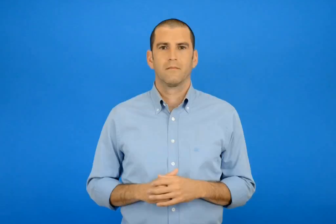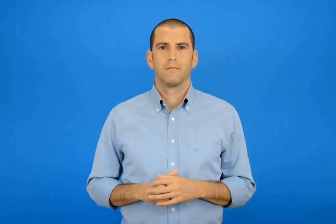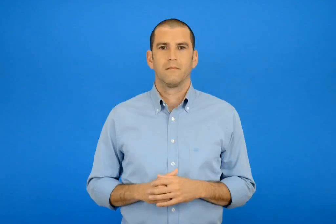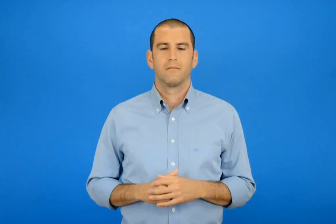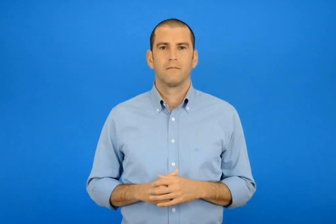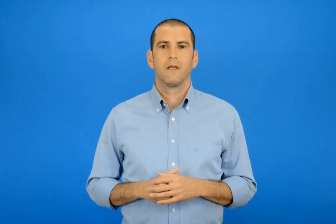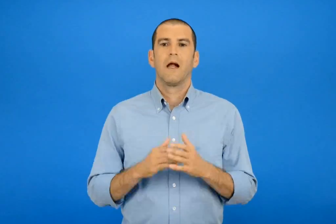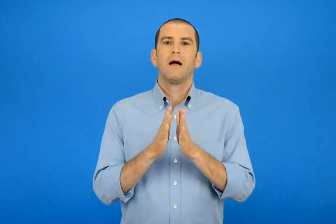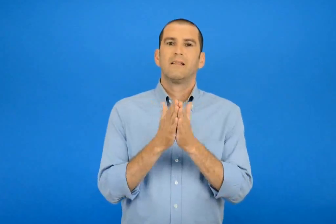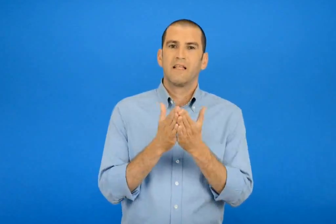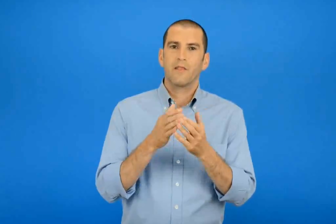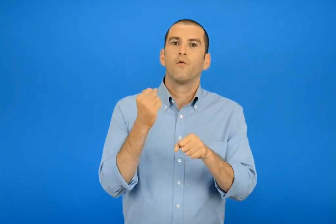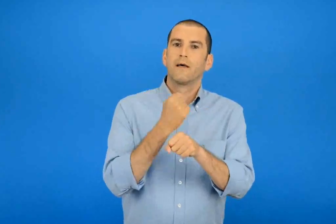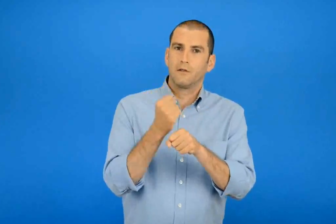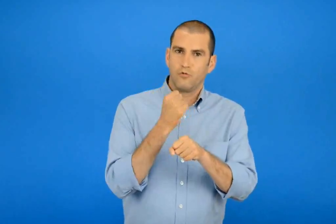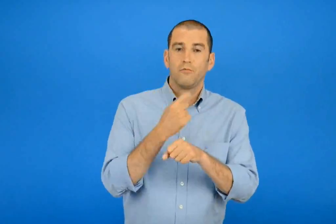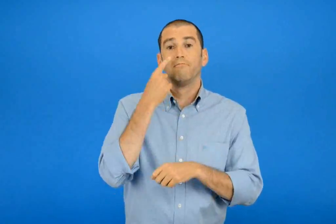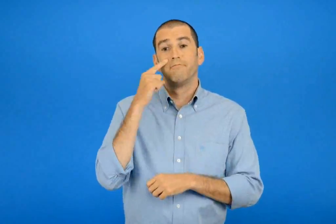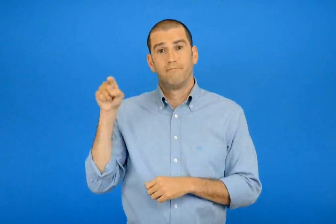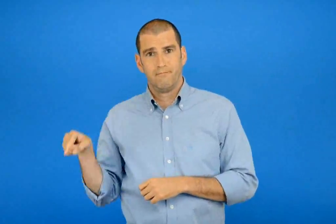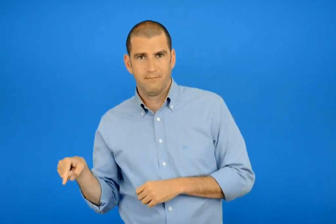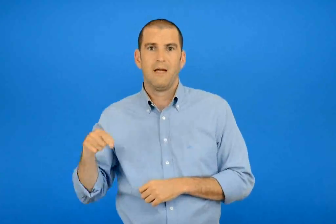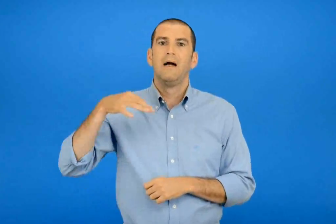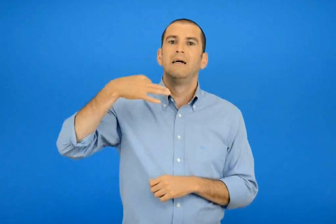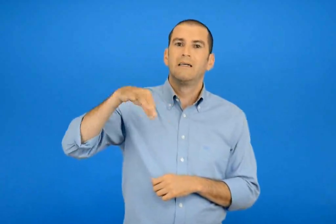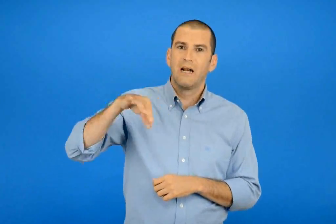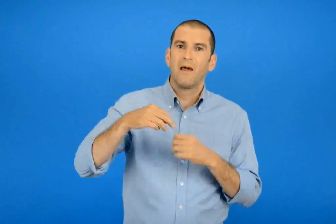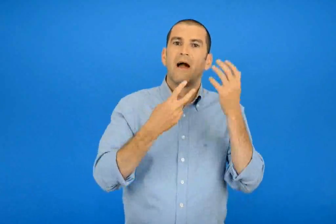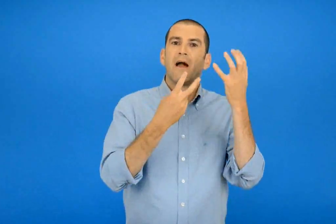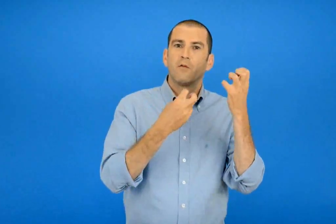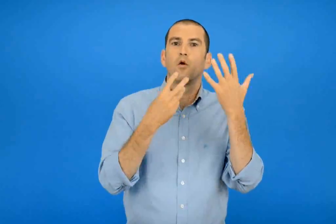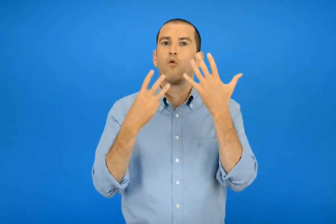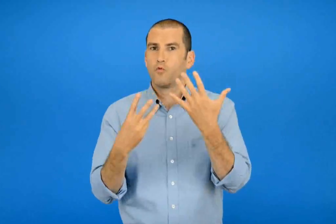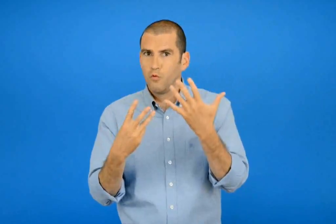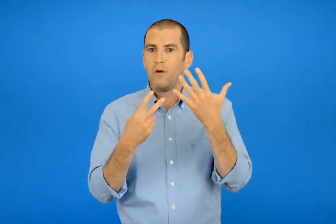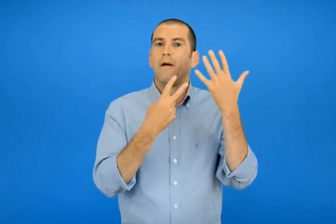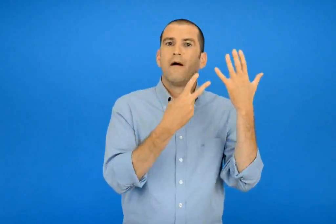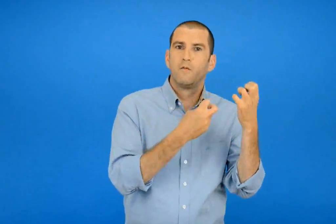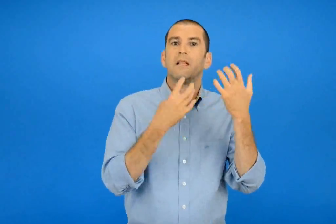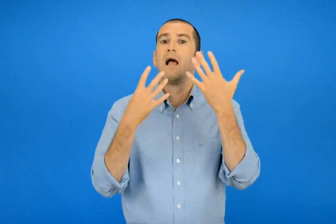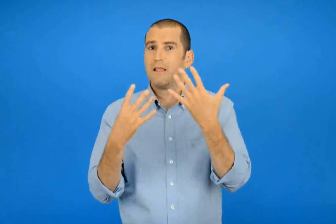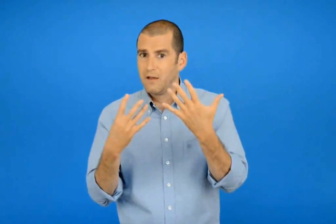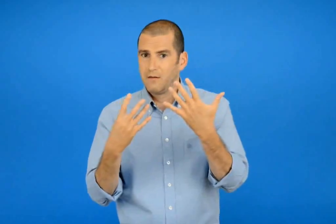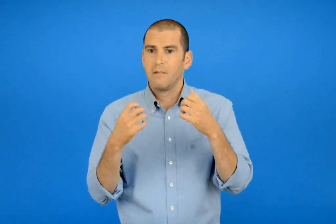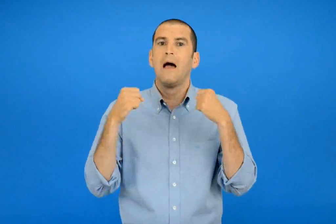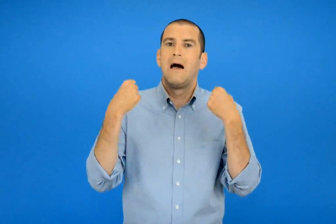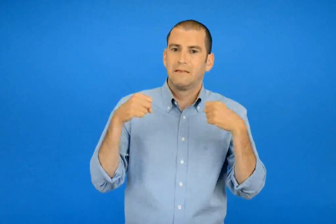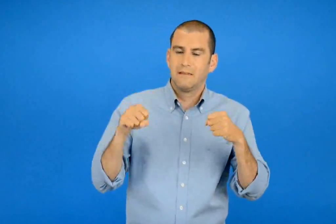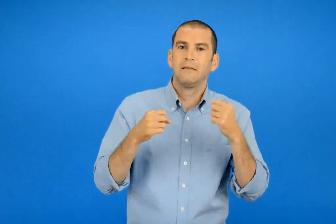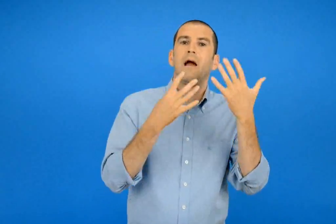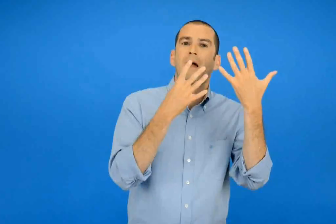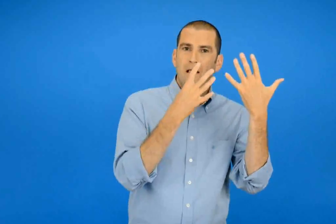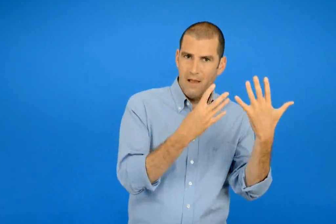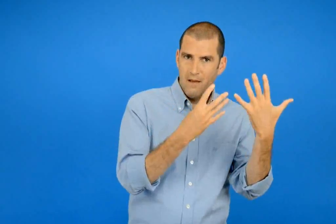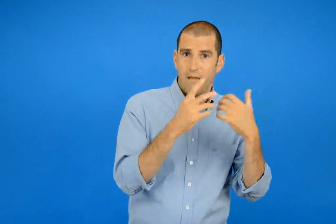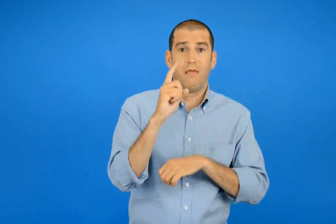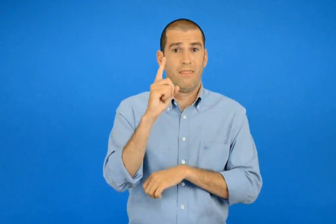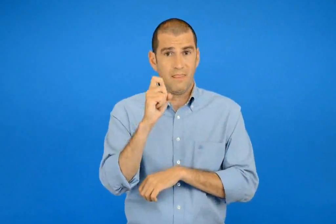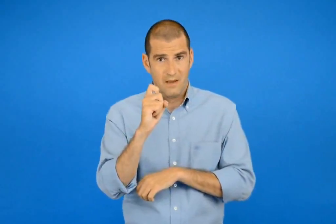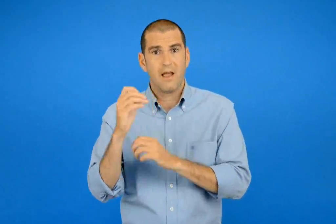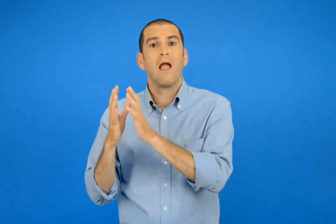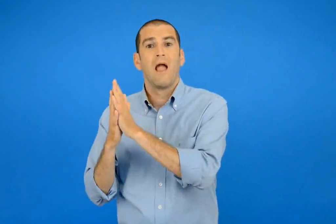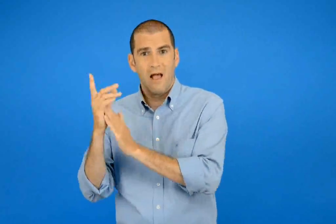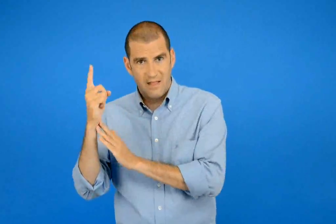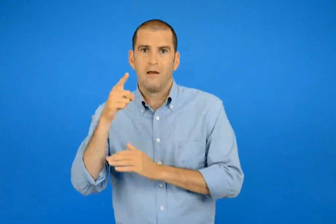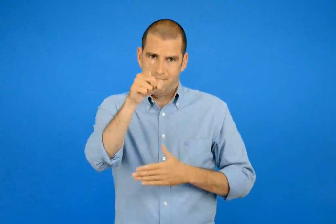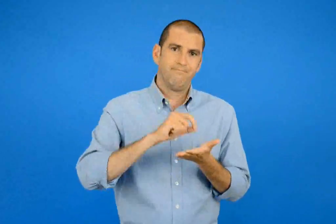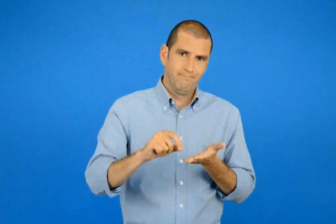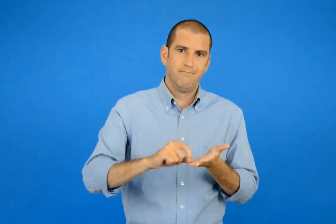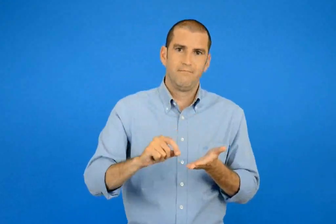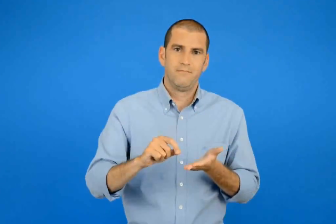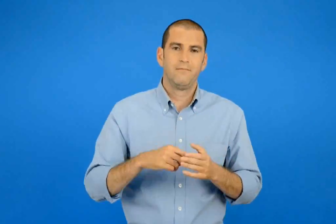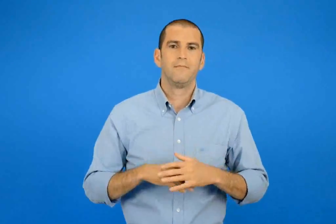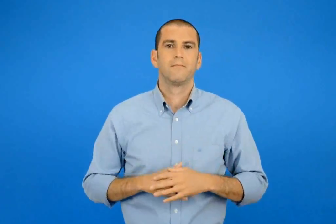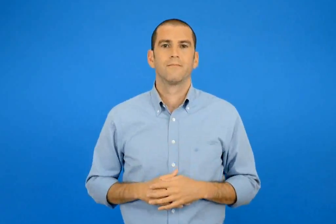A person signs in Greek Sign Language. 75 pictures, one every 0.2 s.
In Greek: πήγαινε στο τετράδιο εργασιών στις σελίδες 78 και 79 και κάνε τις ασκήσεις 9 10 και 11
